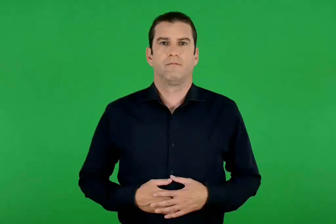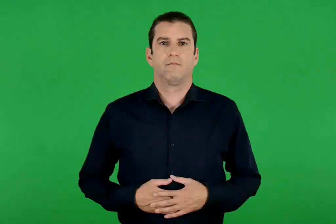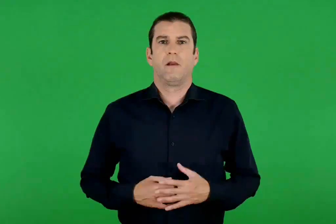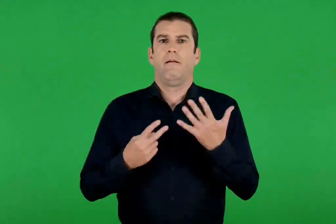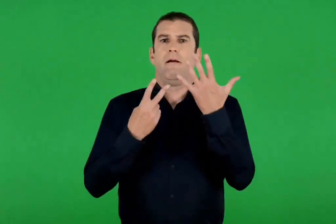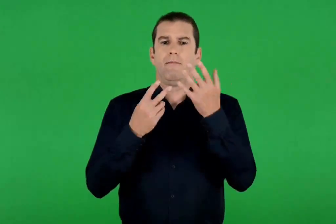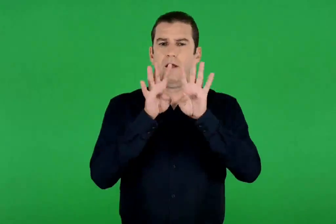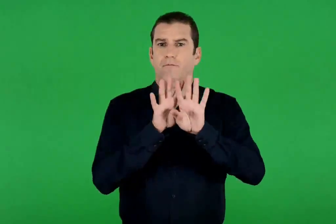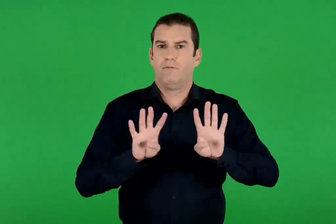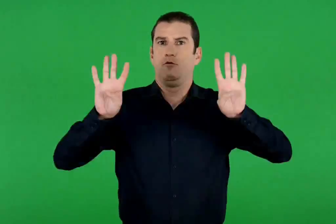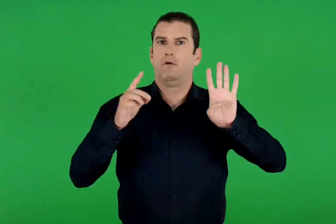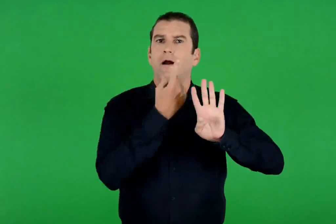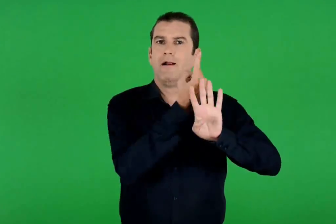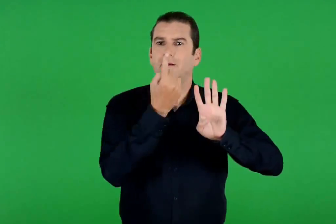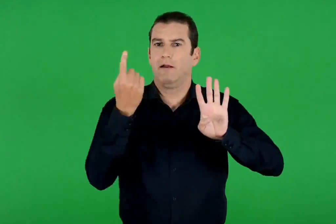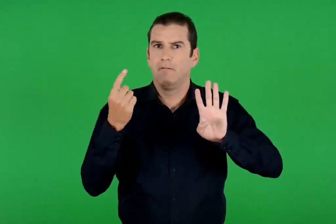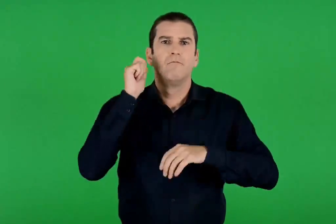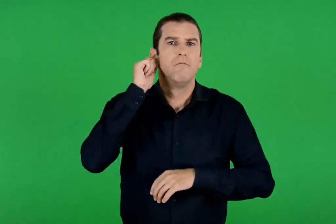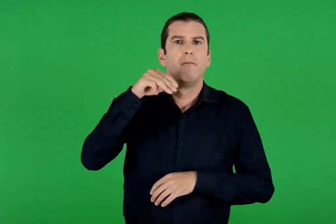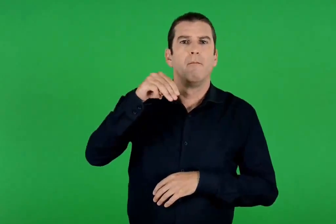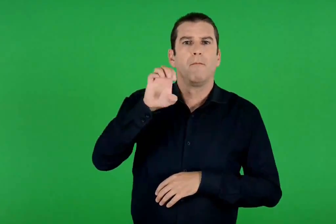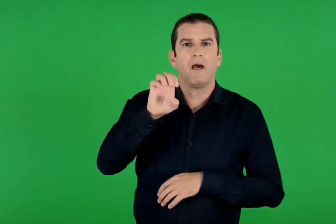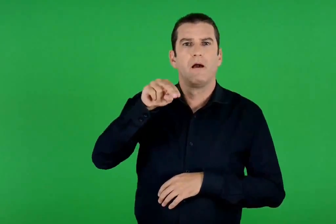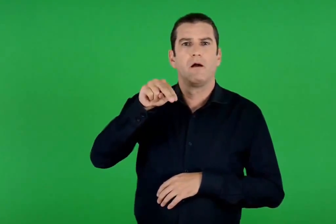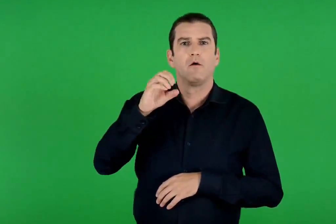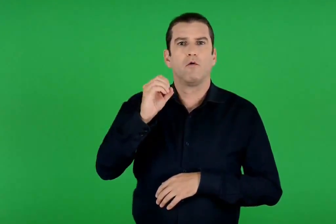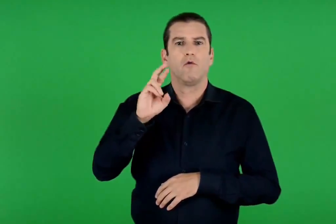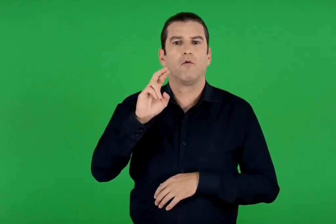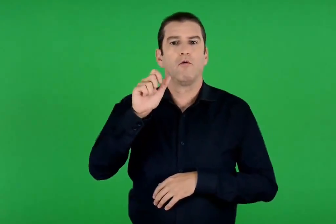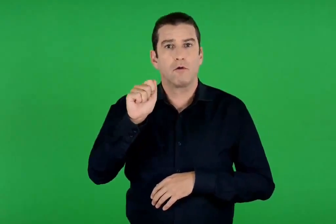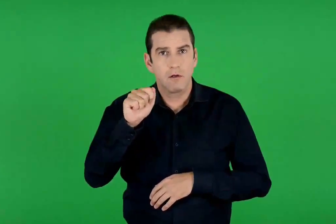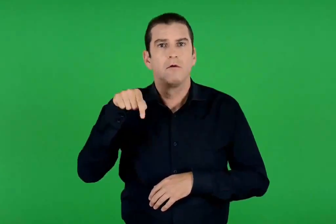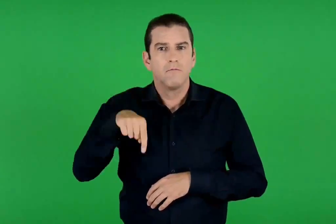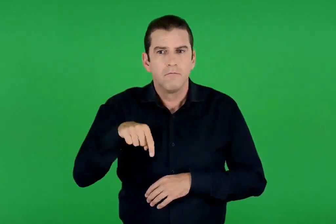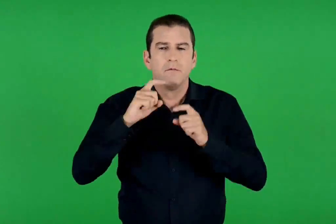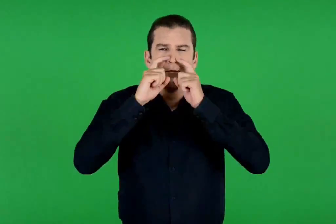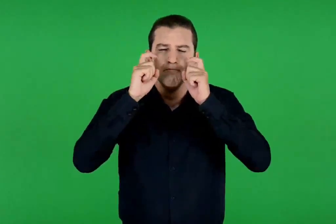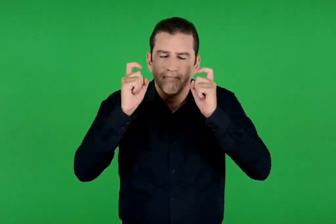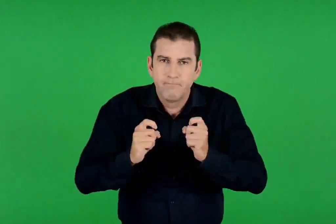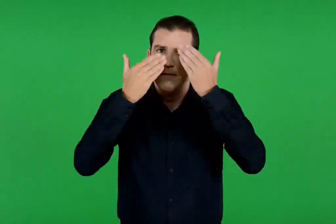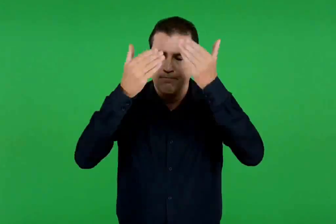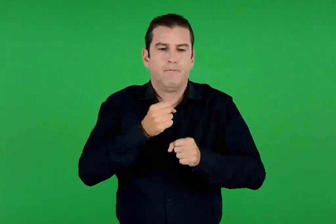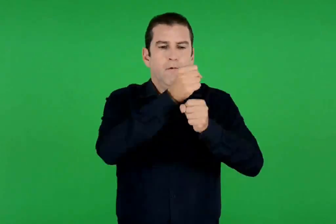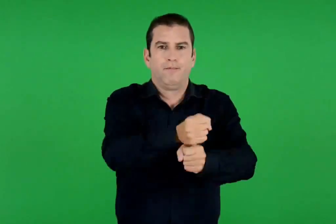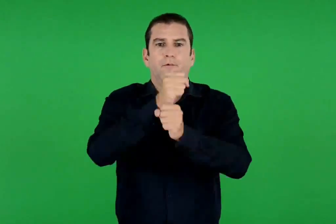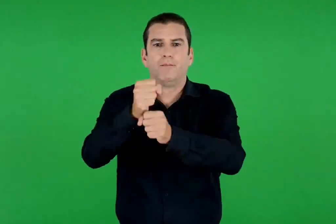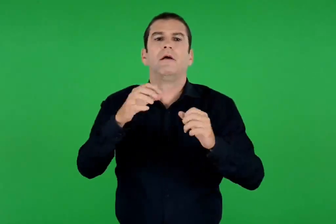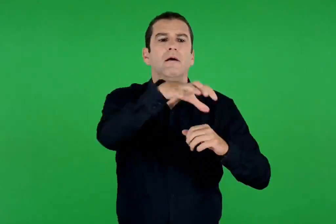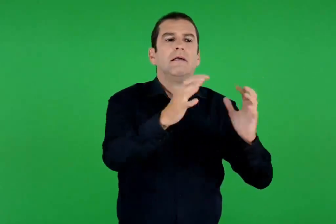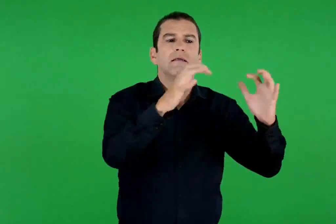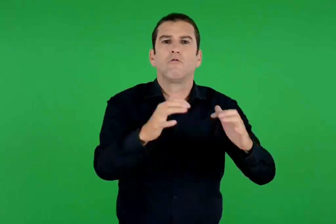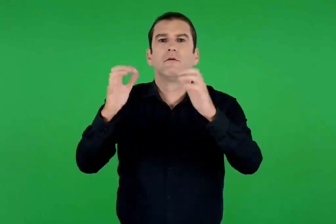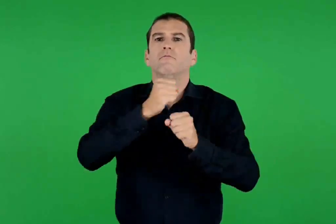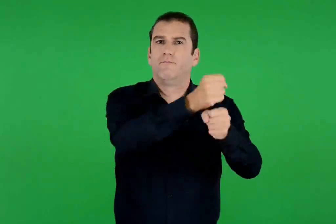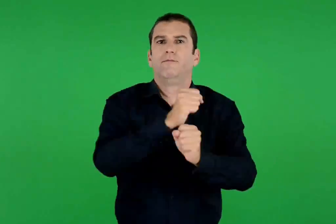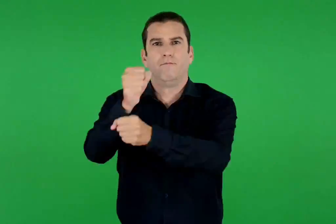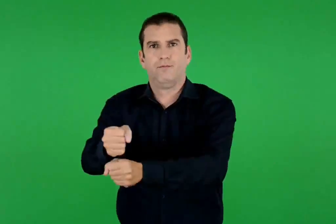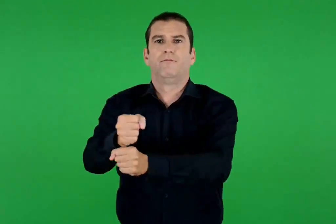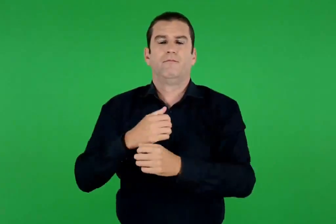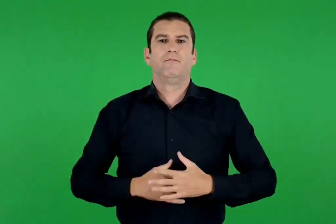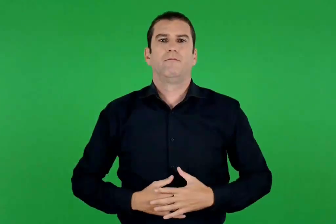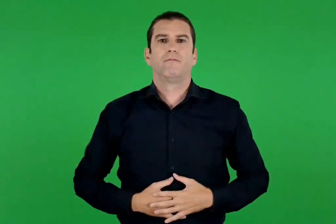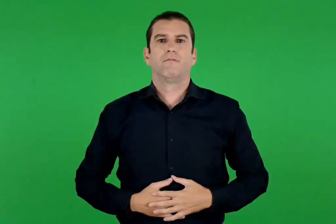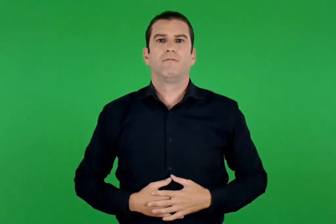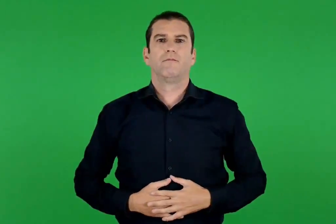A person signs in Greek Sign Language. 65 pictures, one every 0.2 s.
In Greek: η επτάφωτος λυχνία μενορά αποτελεί απαραίτητο ιερό σκεύος για κάθε συναγωγή
